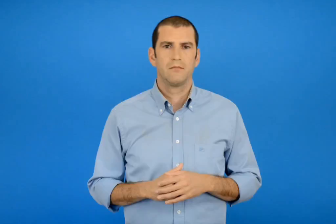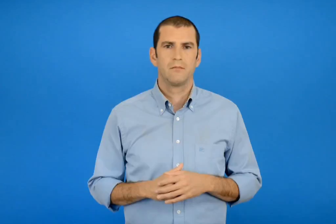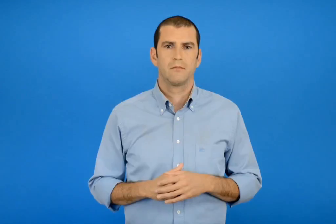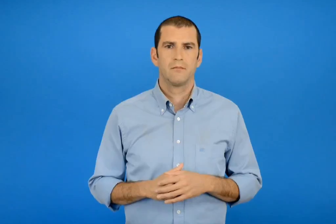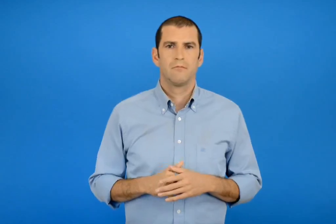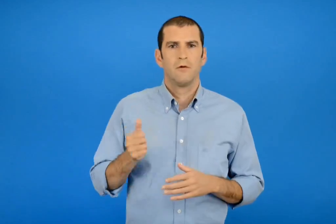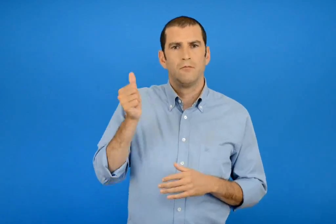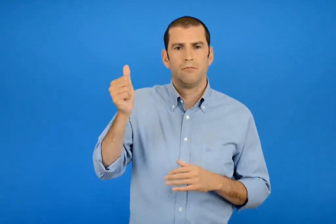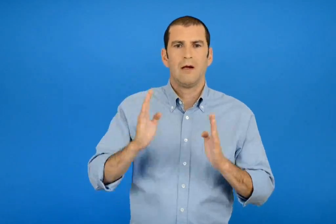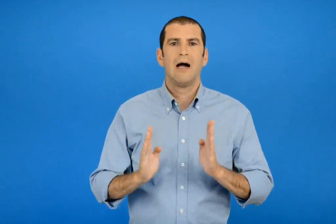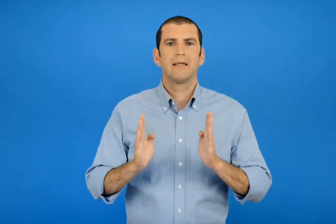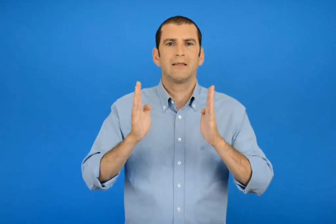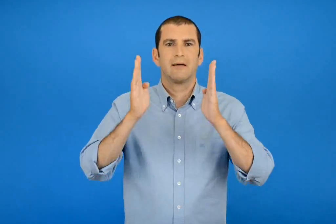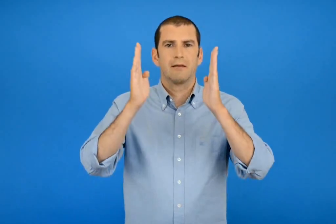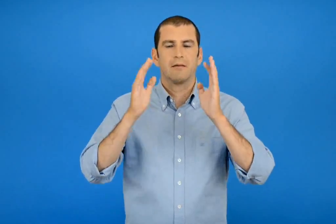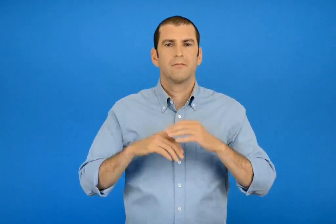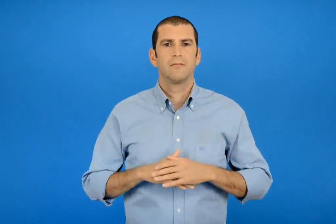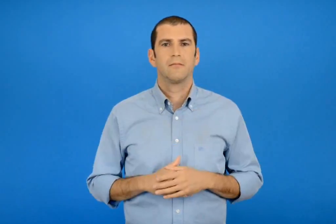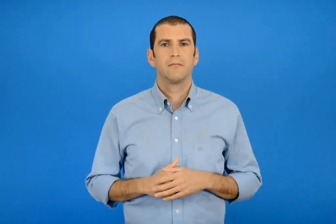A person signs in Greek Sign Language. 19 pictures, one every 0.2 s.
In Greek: ασανσέρ
